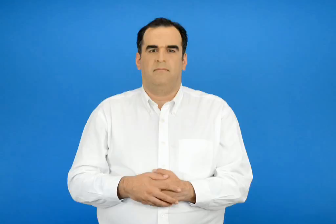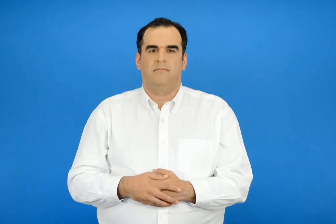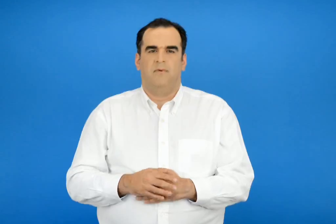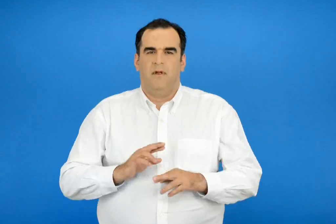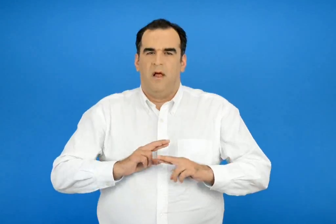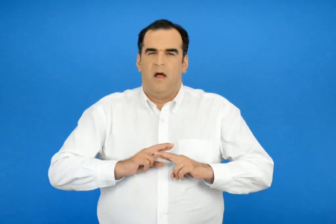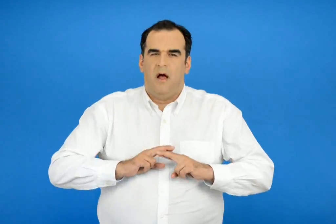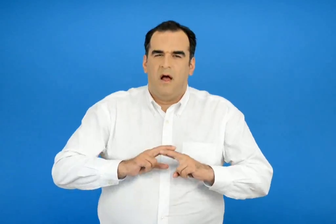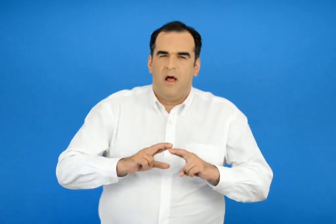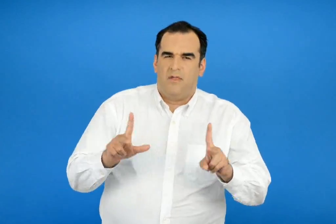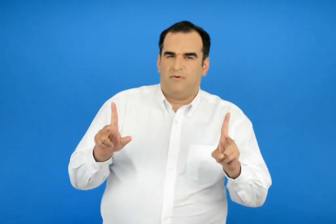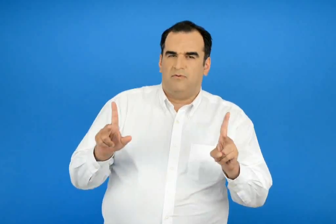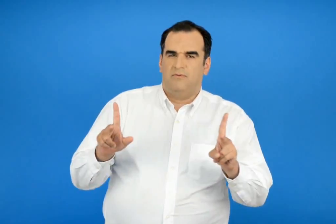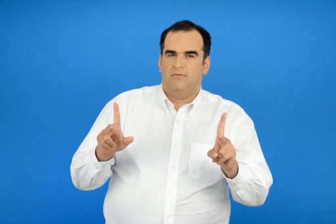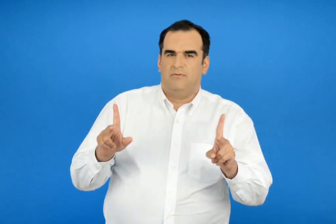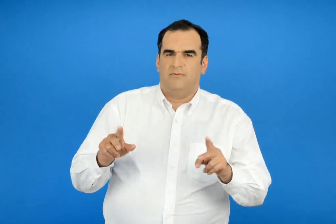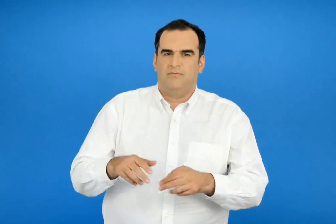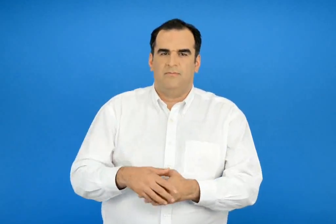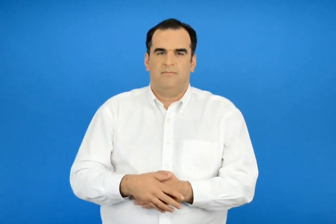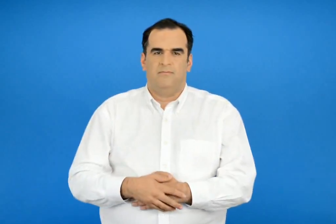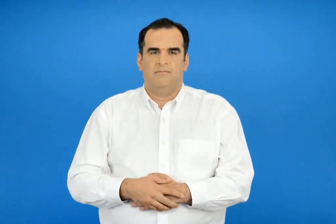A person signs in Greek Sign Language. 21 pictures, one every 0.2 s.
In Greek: εχθρικός
